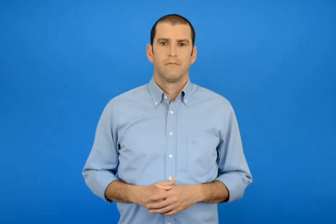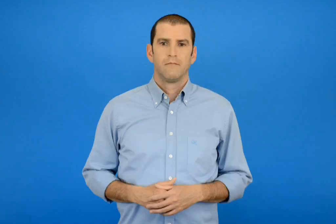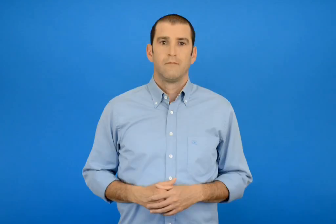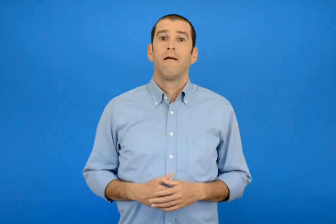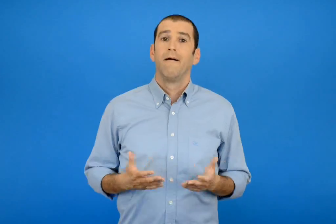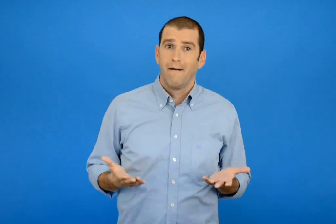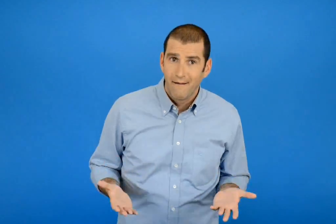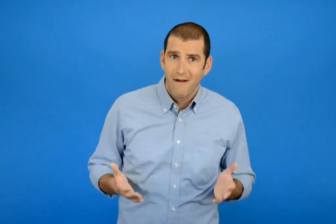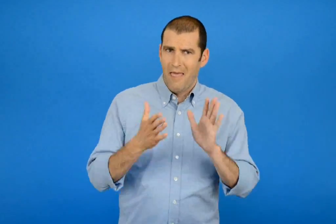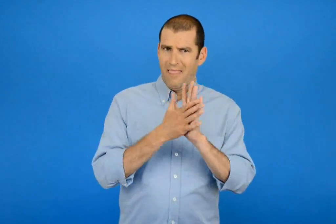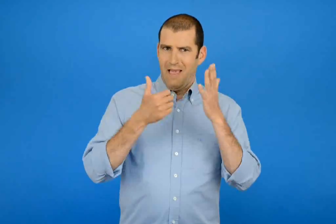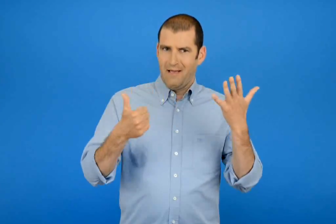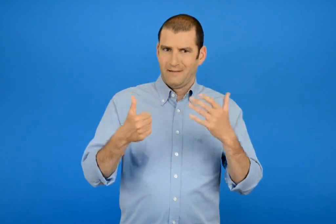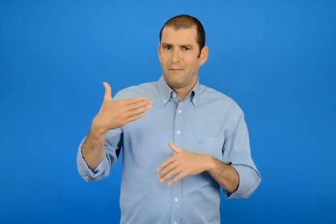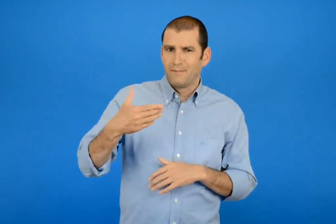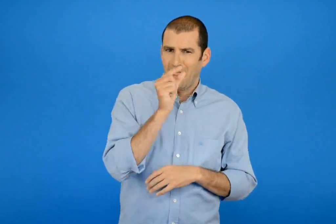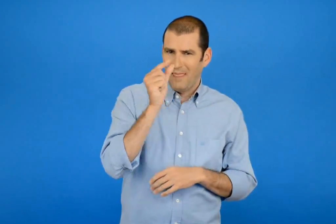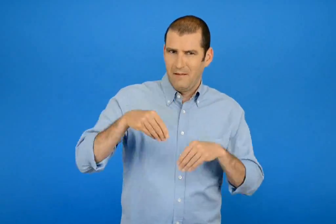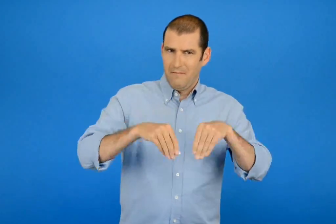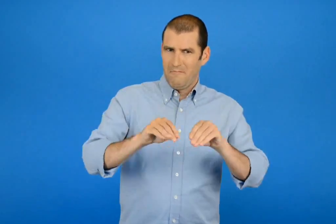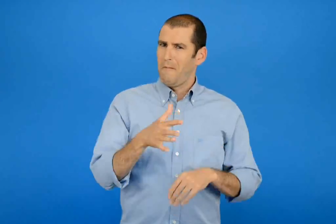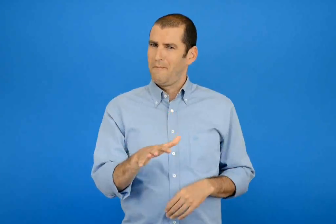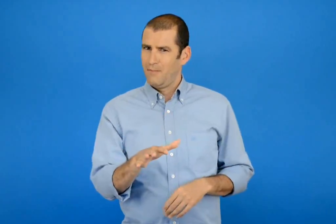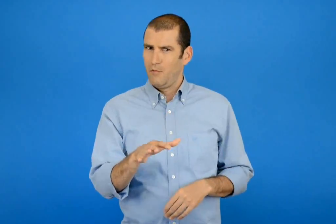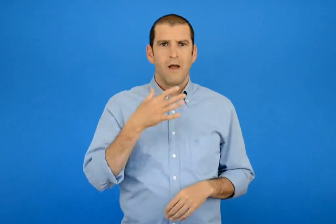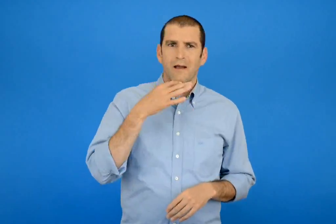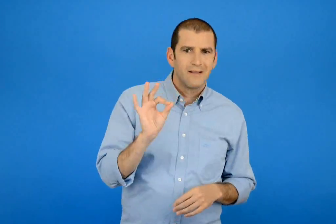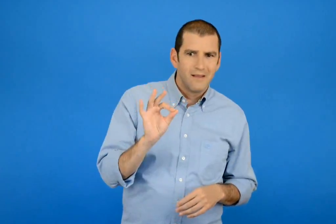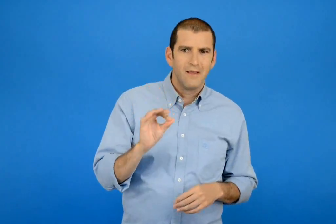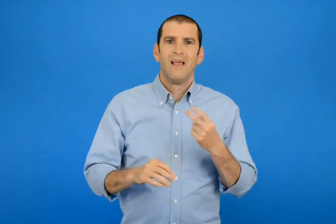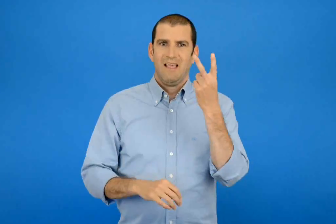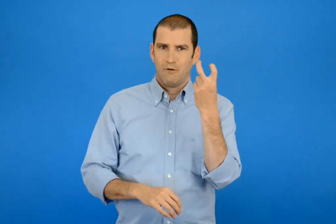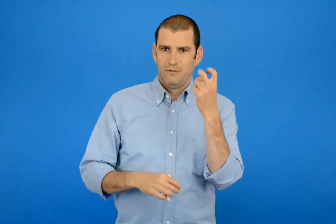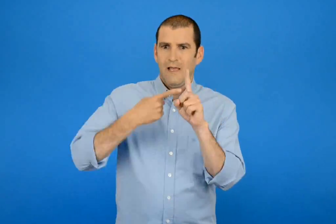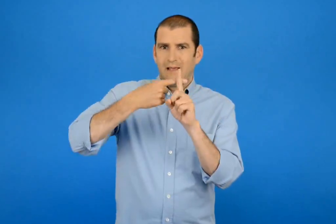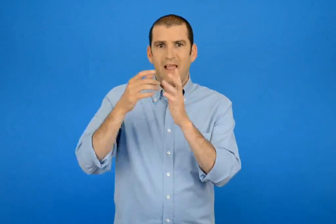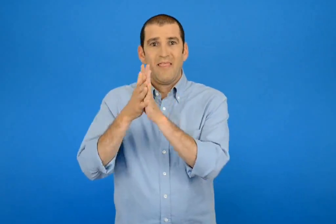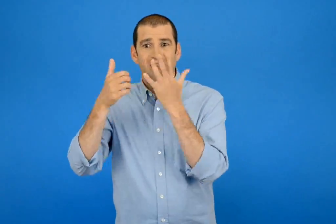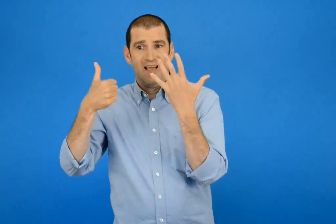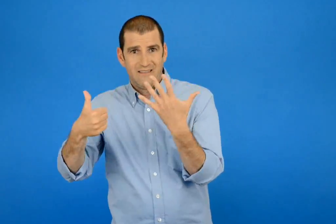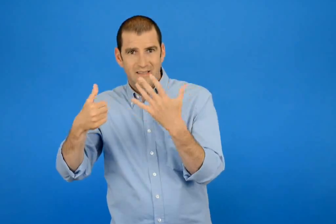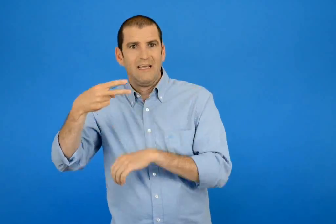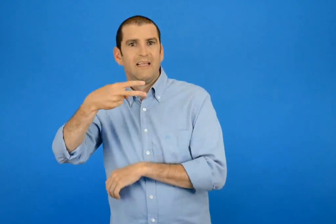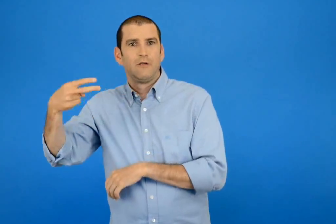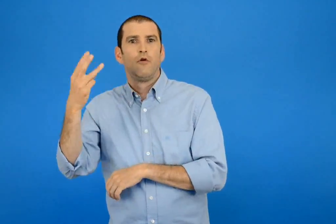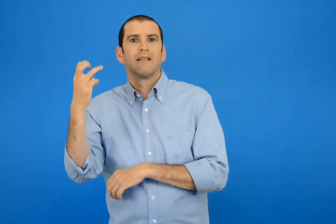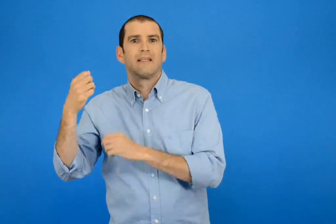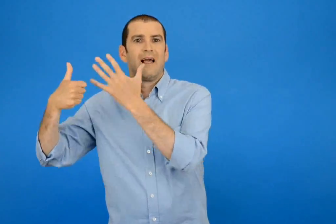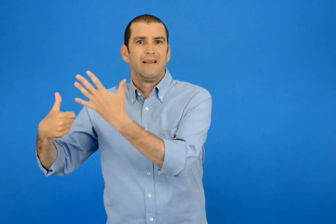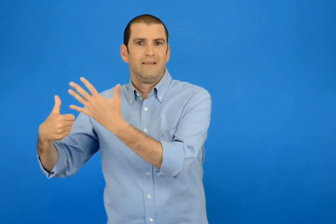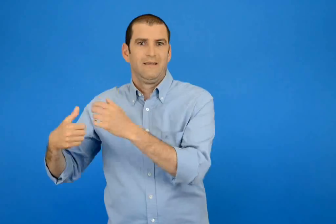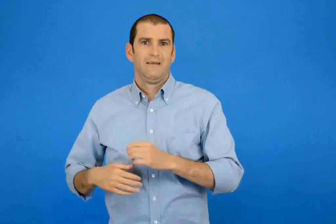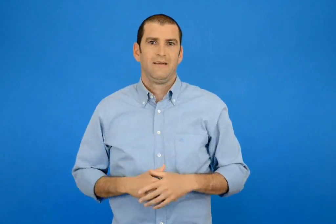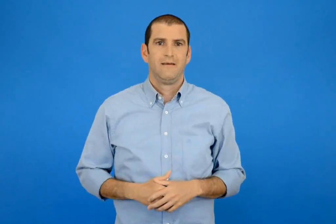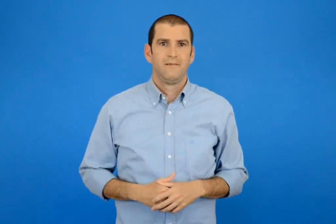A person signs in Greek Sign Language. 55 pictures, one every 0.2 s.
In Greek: αρά πουλήσαν 16 ψαράκια περίπου γιατι 20 + 16 = 36
